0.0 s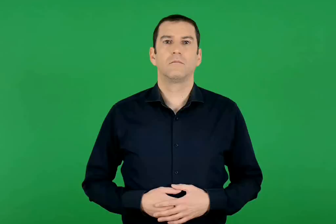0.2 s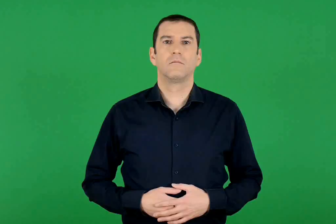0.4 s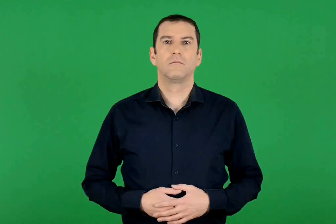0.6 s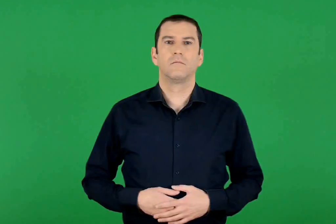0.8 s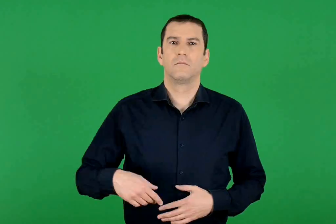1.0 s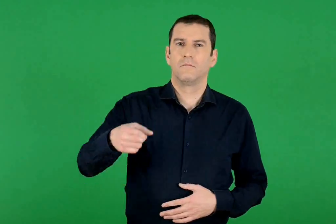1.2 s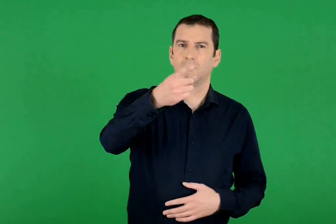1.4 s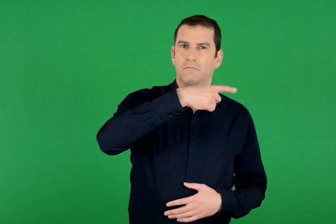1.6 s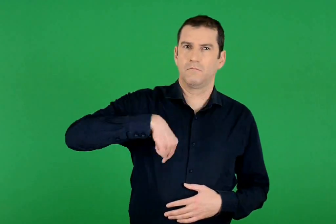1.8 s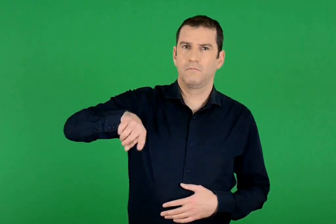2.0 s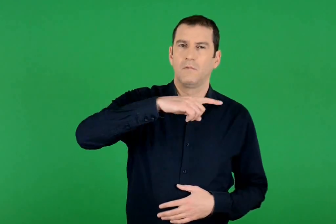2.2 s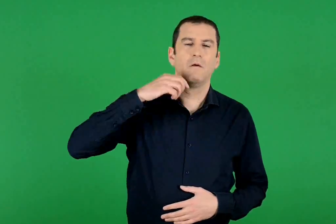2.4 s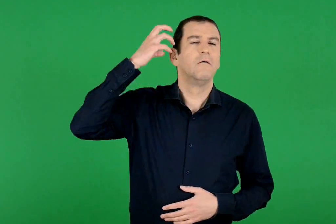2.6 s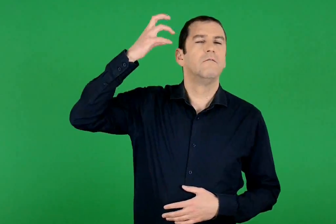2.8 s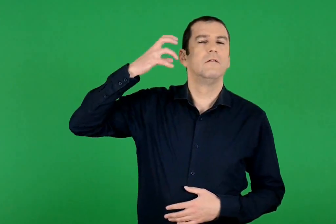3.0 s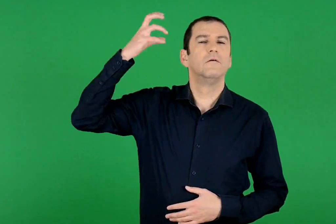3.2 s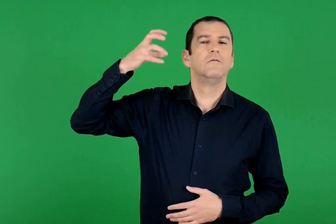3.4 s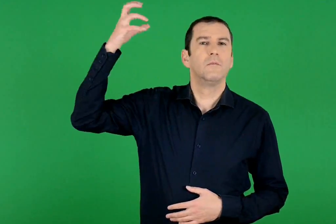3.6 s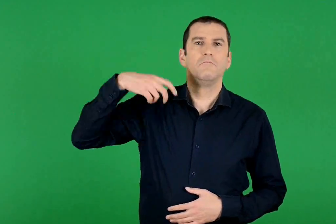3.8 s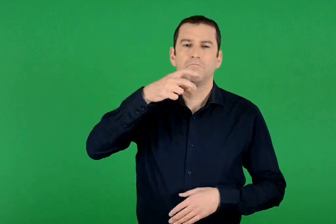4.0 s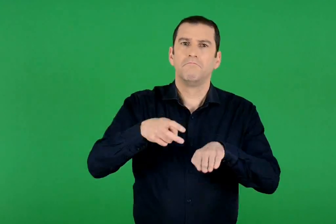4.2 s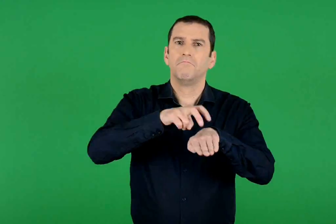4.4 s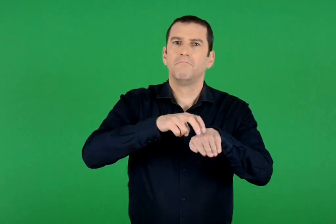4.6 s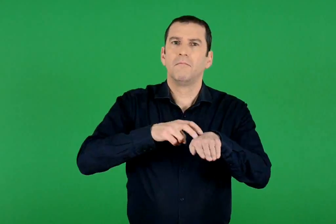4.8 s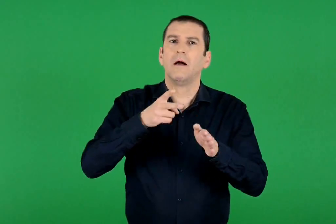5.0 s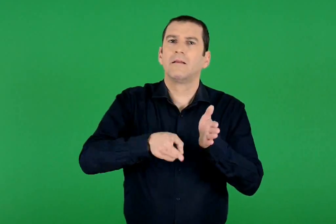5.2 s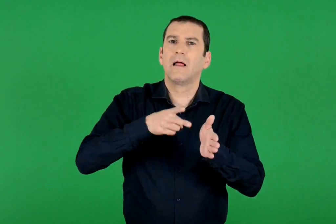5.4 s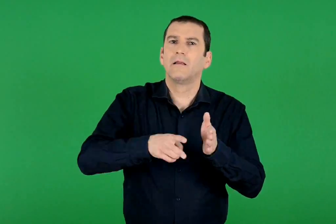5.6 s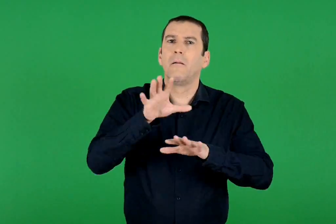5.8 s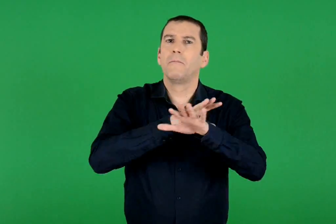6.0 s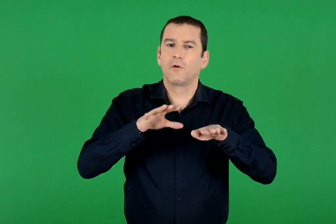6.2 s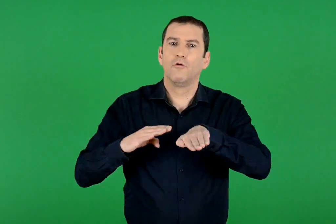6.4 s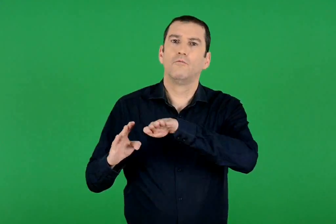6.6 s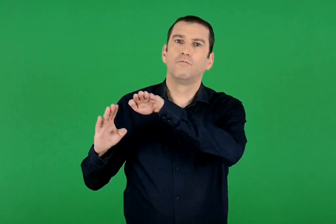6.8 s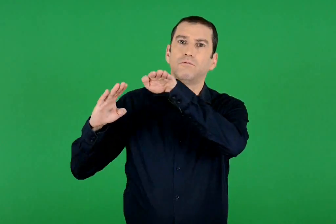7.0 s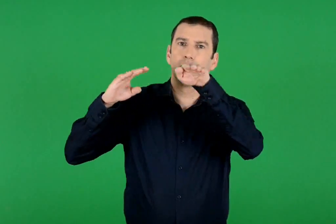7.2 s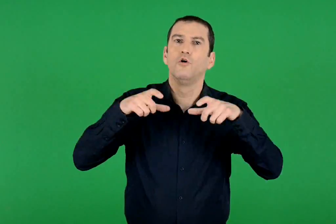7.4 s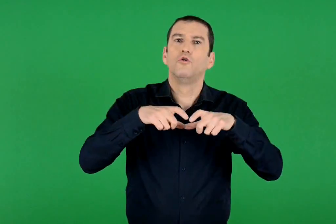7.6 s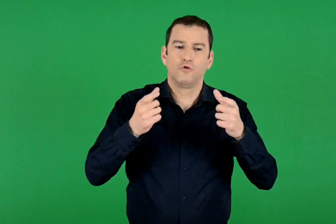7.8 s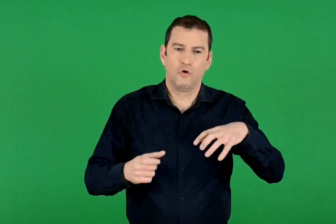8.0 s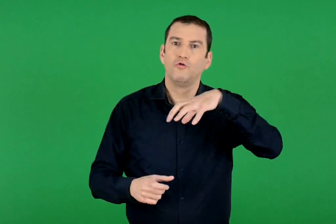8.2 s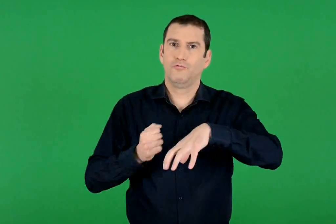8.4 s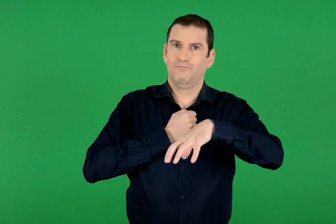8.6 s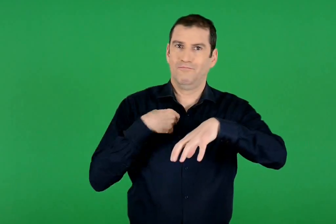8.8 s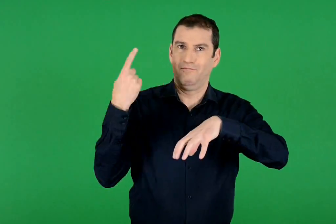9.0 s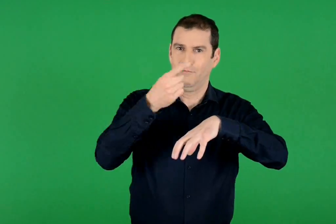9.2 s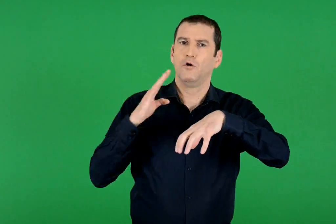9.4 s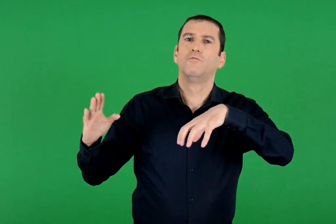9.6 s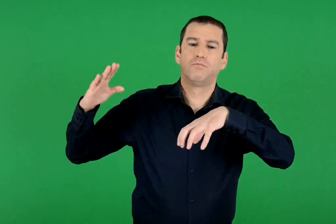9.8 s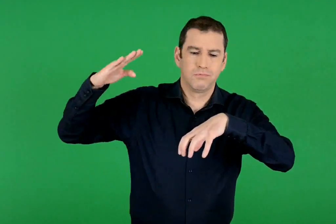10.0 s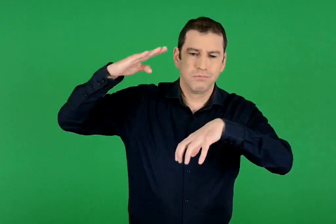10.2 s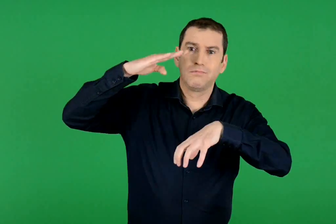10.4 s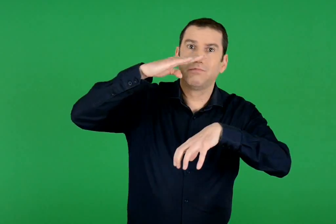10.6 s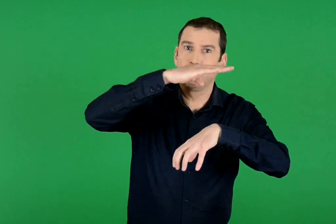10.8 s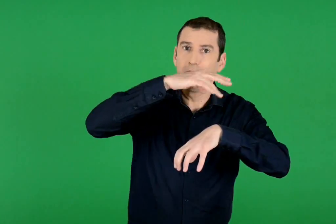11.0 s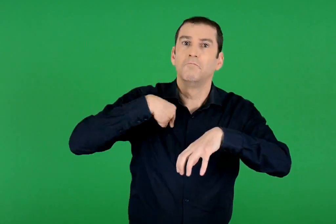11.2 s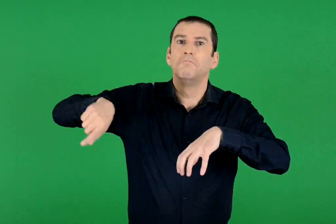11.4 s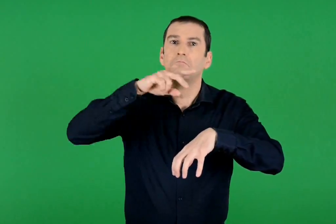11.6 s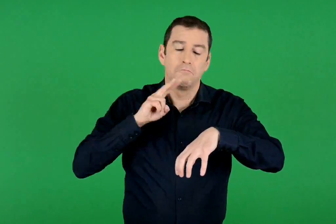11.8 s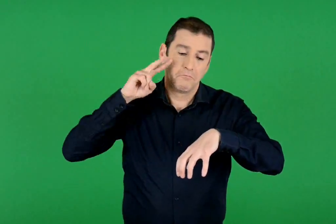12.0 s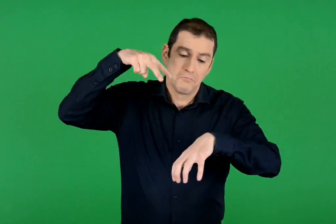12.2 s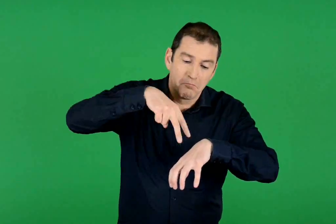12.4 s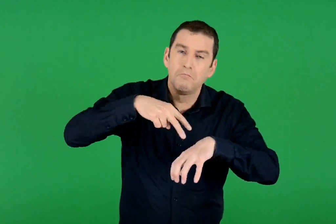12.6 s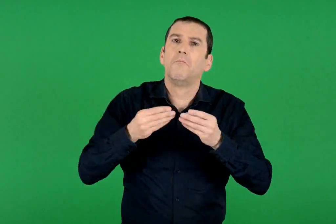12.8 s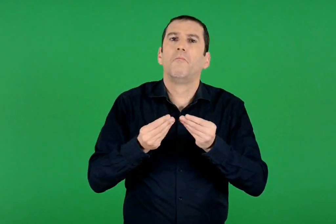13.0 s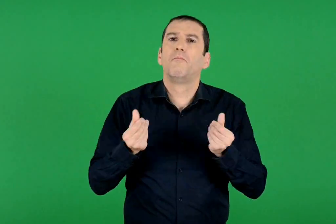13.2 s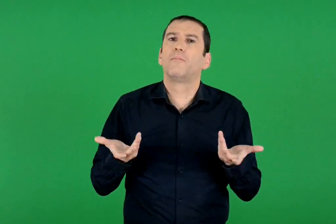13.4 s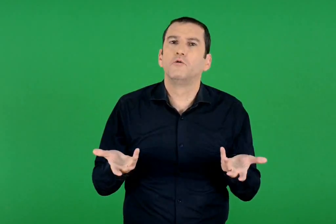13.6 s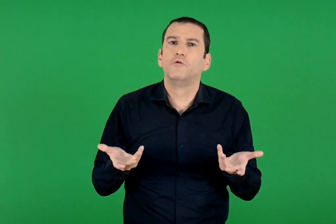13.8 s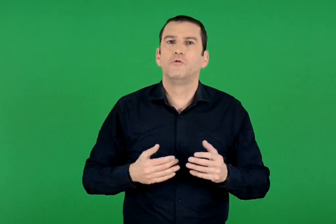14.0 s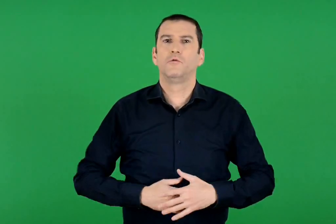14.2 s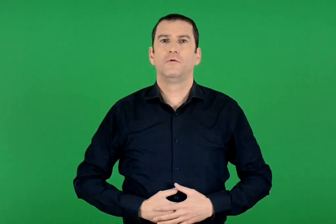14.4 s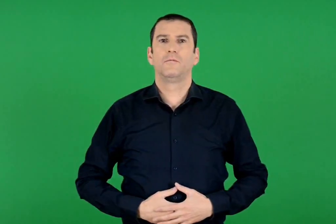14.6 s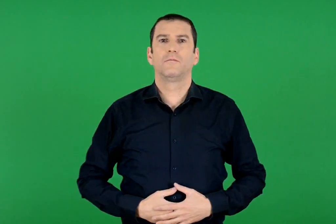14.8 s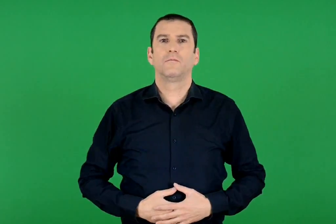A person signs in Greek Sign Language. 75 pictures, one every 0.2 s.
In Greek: φανταζόμαστε ότι πετάμε με το μαγικό τρενάκι πολύ ψηλά , ακριβώς πάνω από το σχολείο μας. πώς θα το βλέπαμε ;
